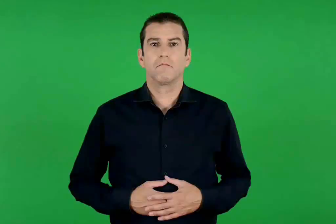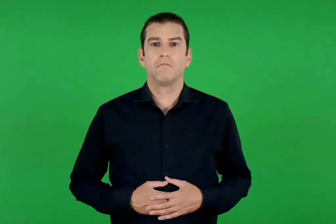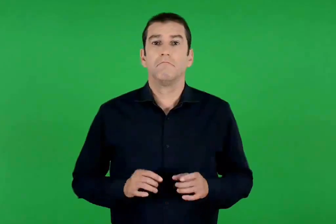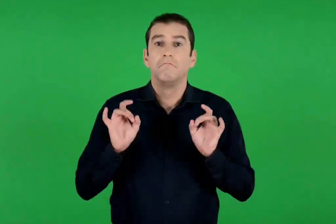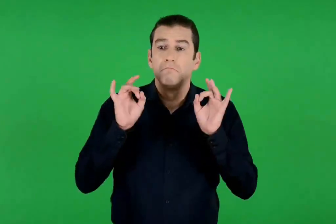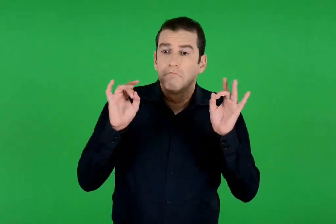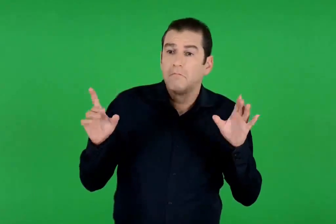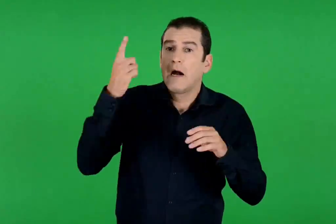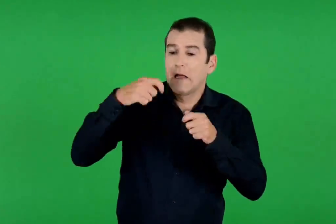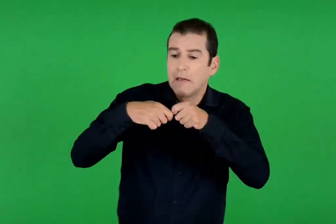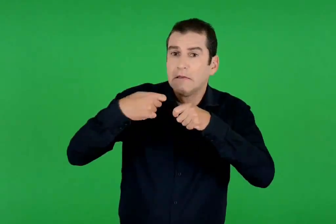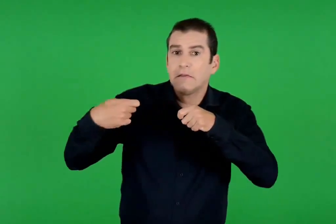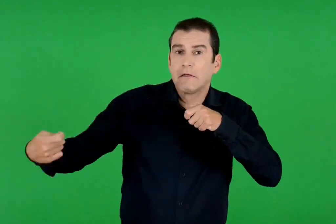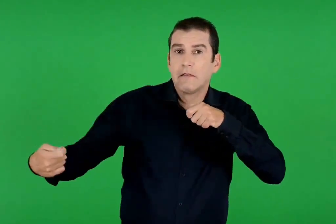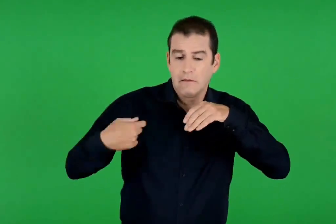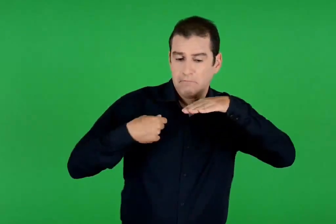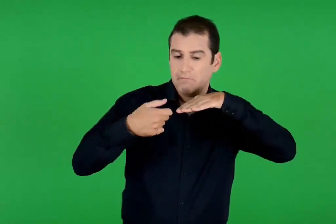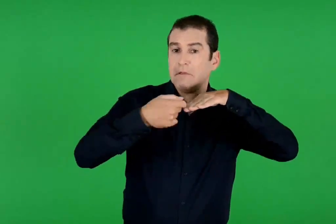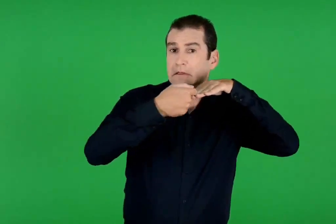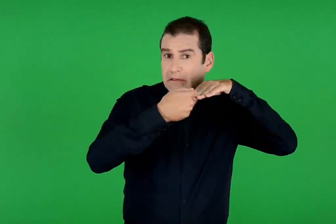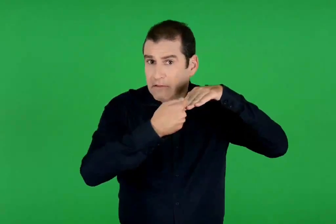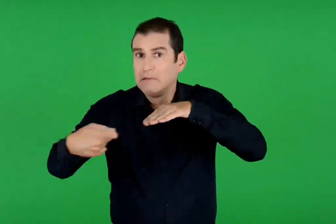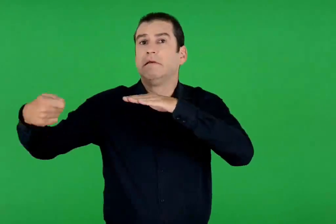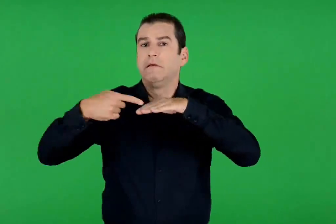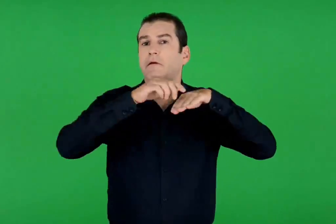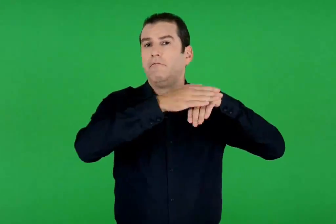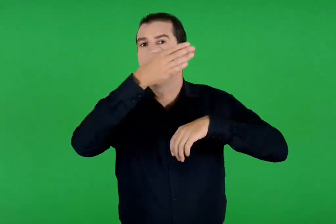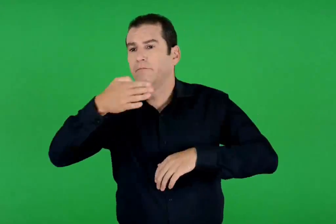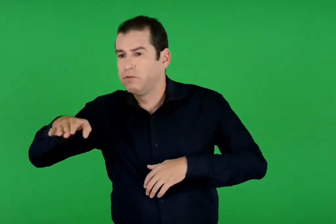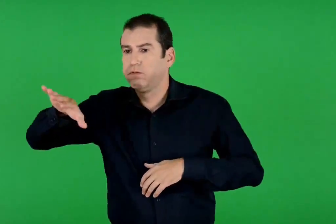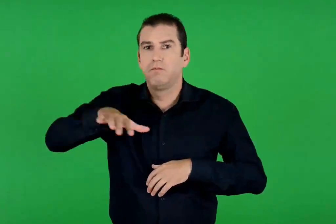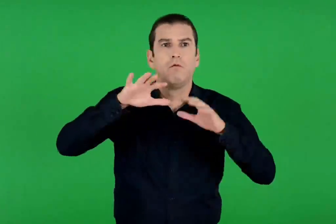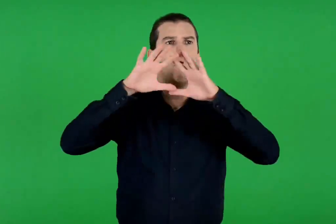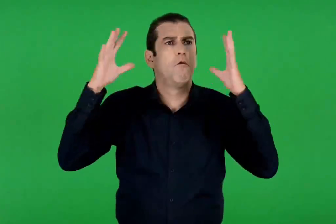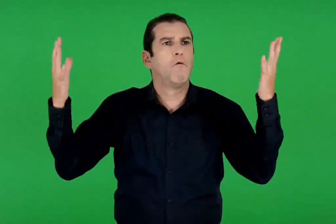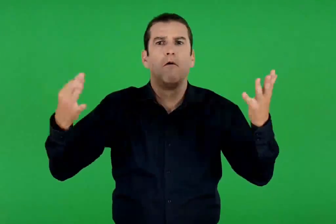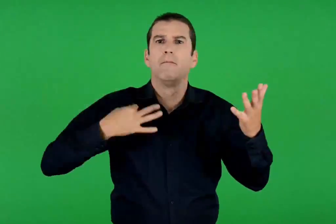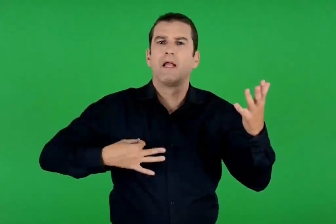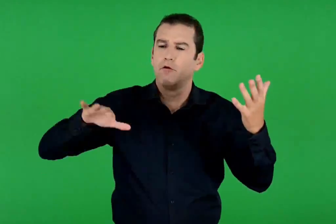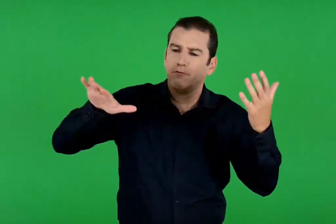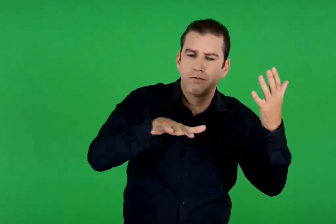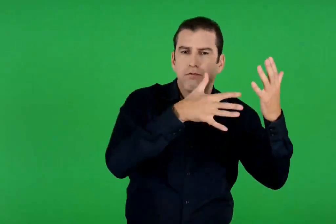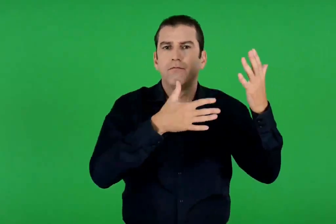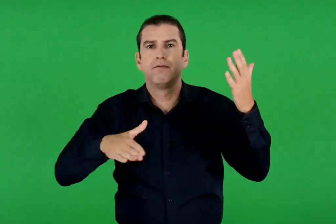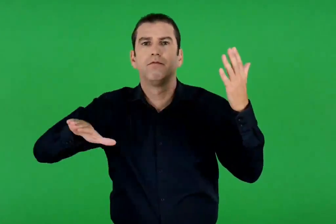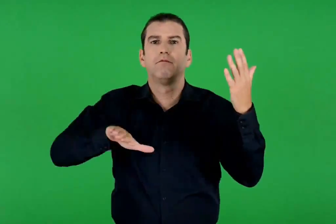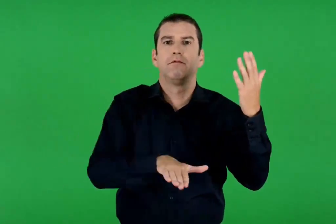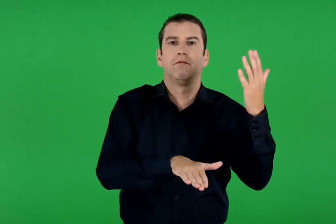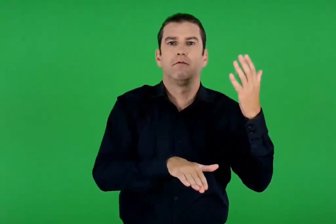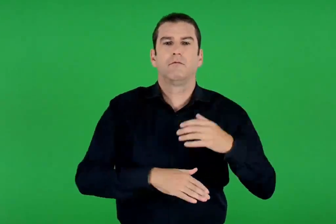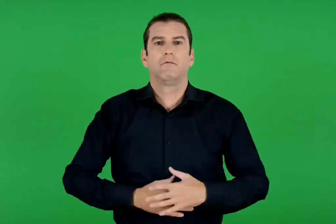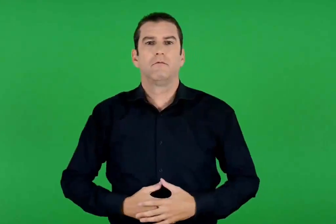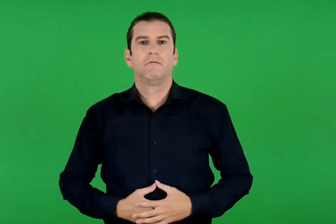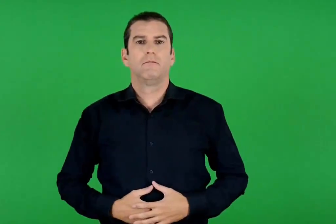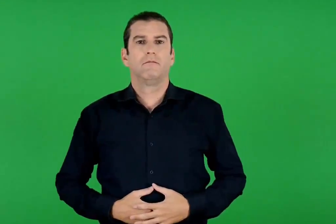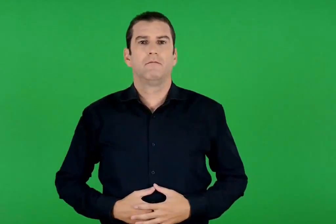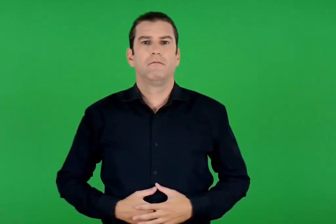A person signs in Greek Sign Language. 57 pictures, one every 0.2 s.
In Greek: κι ούτε να έχω ένα σκοινί να το τραβήξετε να σας φυλλοκαμπανίσω όλο το πράσινο ;
